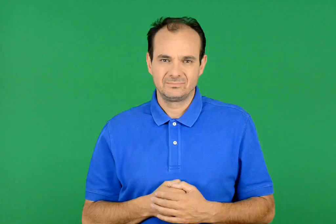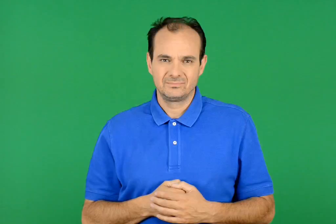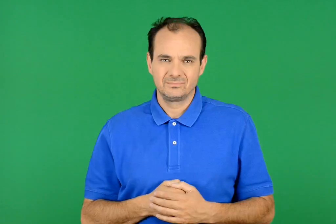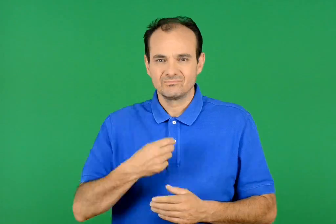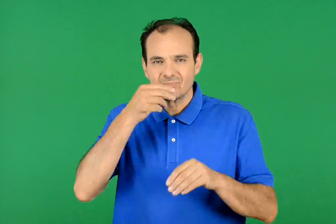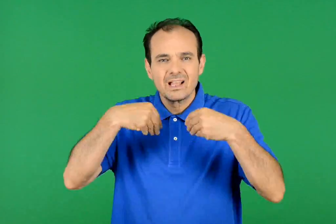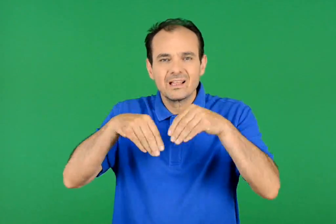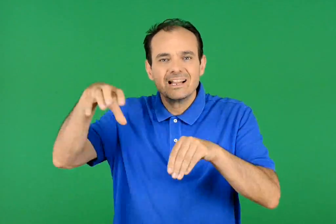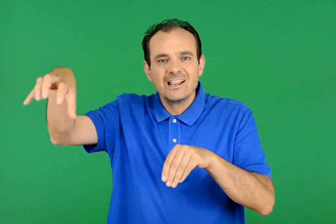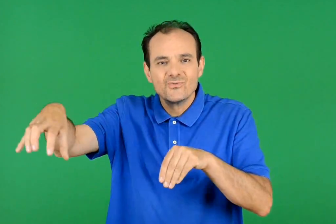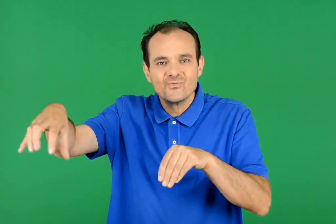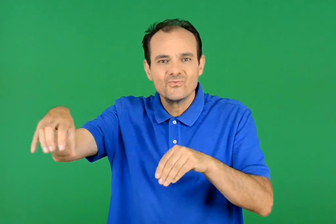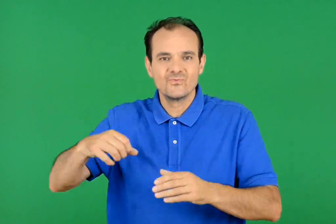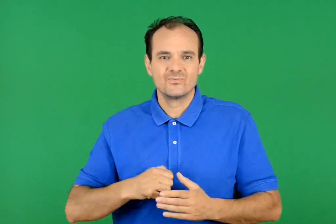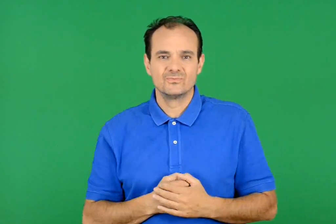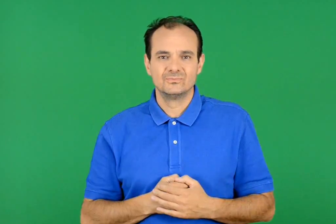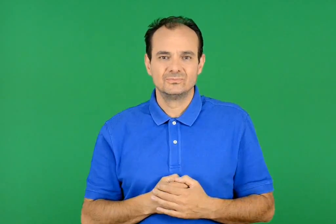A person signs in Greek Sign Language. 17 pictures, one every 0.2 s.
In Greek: κυλικείο
